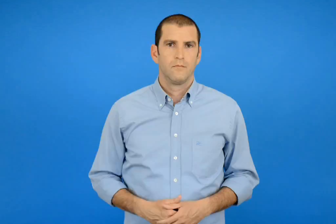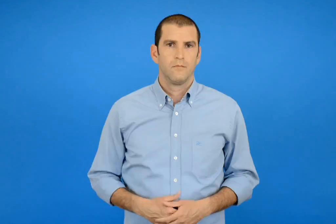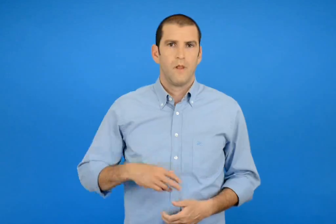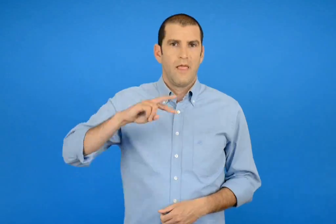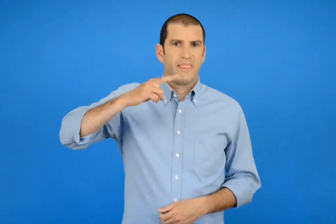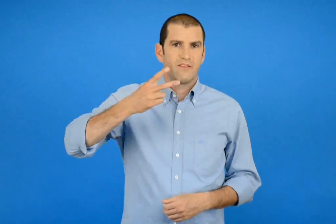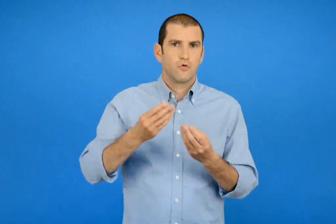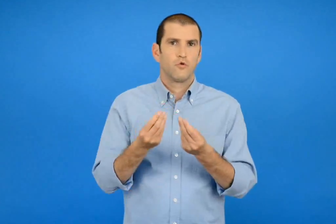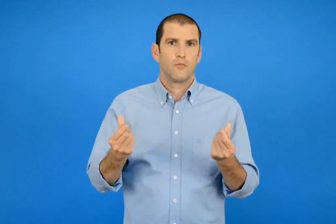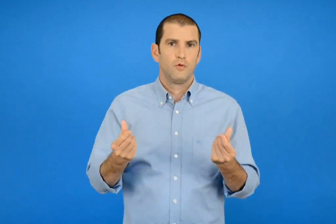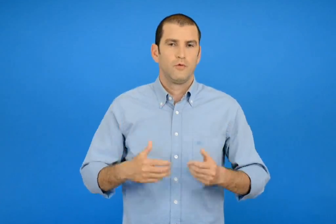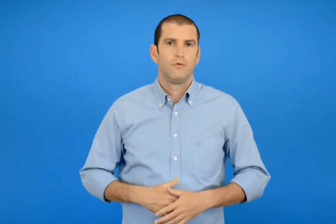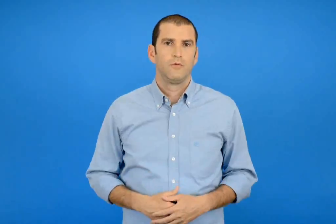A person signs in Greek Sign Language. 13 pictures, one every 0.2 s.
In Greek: 2ος τρόπος
